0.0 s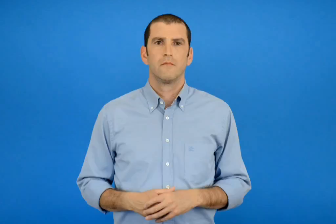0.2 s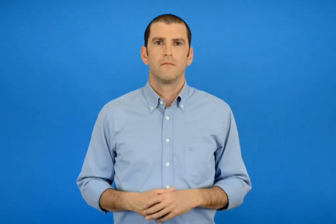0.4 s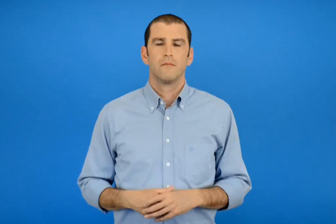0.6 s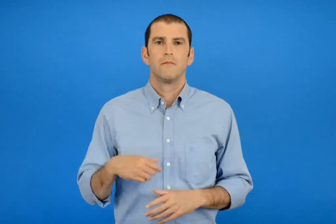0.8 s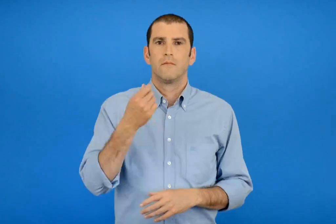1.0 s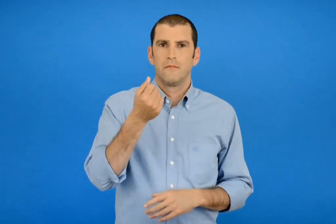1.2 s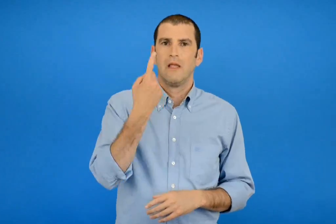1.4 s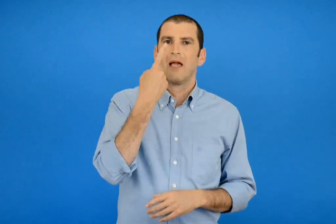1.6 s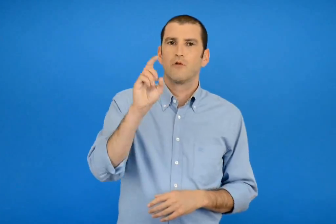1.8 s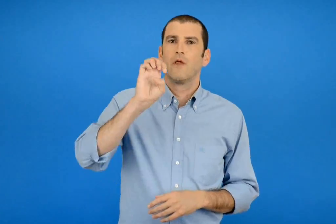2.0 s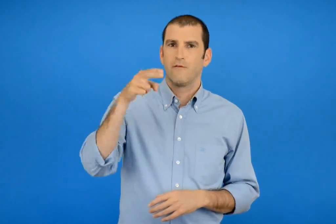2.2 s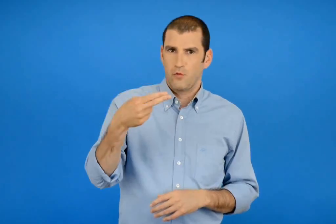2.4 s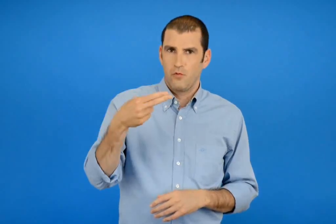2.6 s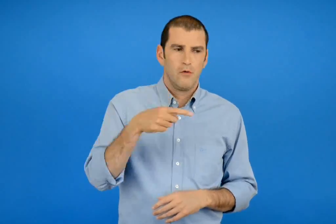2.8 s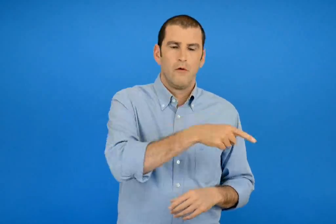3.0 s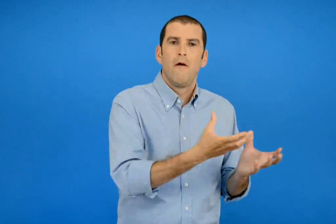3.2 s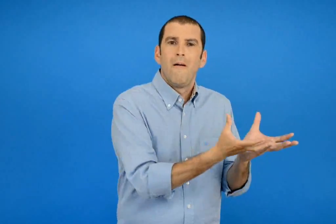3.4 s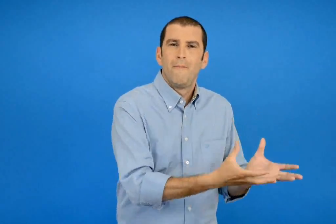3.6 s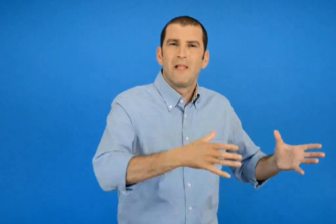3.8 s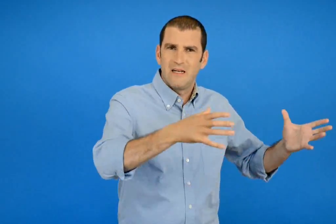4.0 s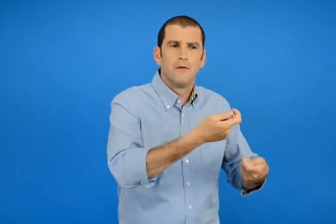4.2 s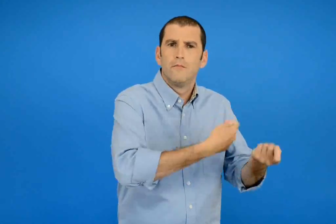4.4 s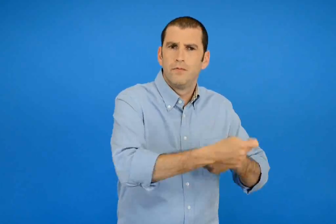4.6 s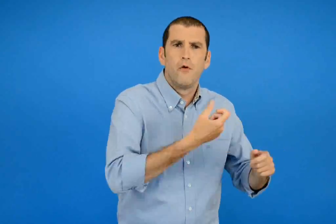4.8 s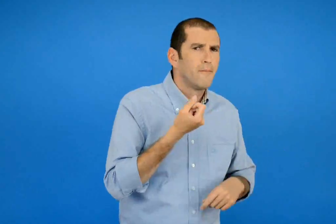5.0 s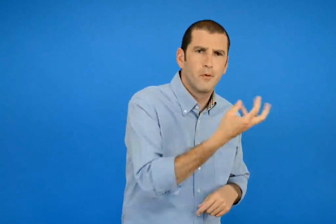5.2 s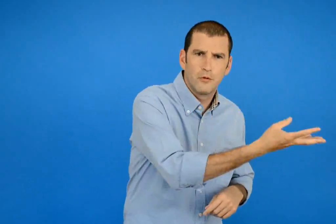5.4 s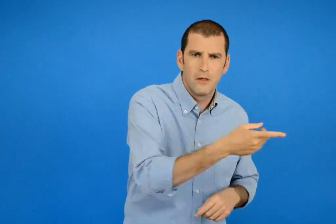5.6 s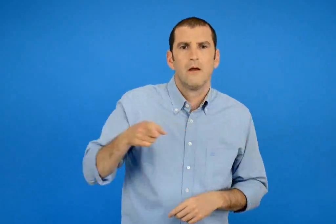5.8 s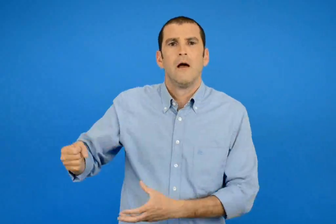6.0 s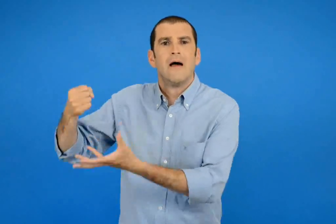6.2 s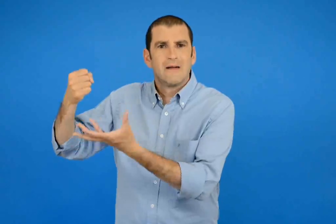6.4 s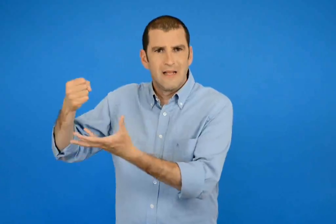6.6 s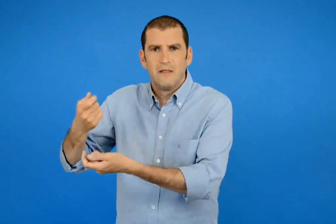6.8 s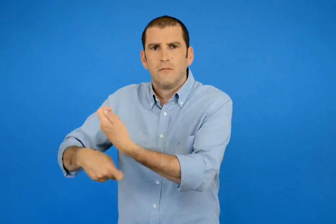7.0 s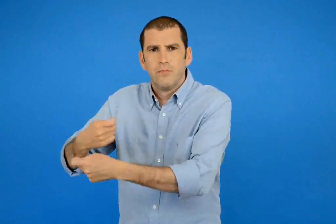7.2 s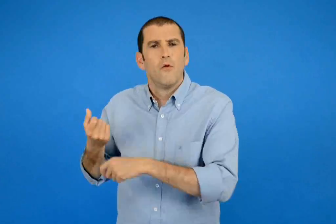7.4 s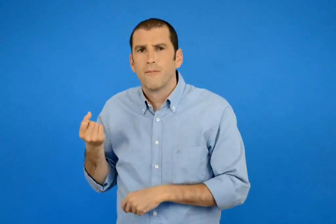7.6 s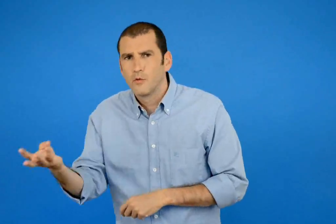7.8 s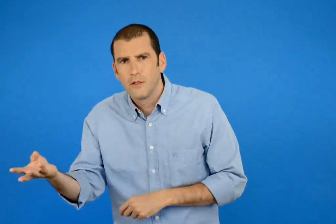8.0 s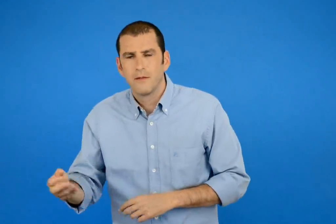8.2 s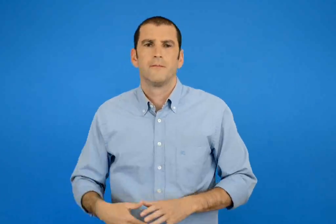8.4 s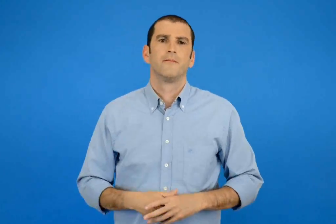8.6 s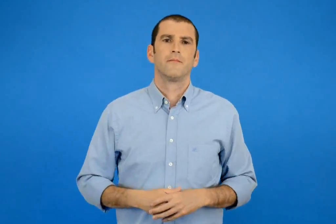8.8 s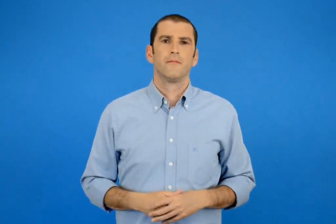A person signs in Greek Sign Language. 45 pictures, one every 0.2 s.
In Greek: με 100 € πόσες κανάτες και πόσες πιατέλες μπορούμε να αγοράσουμε ;
